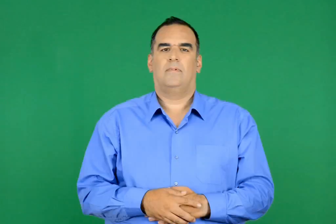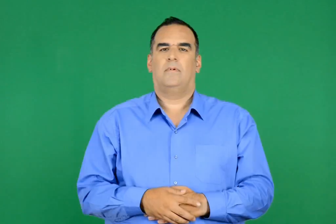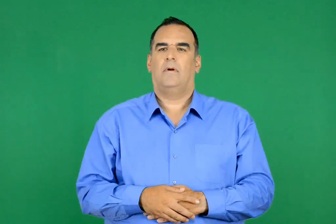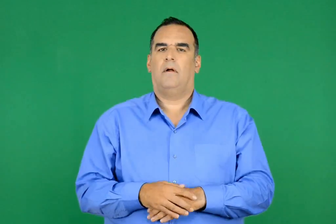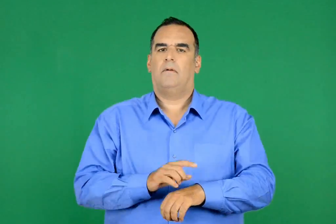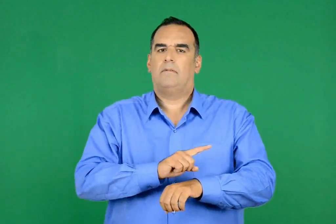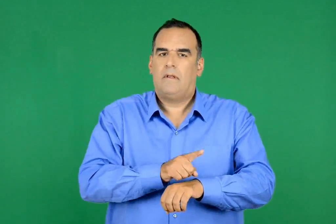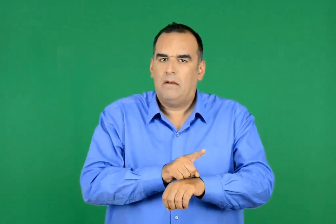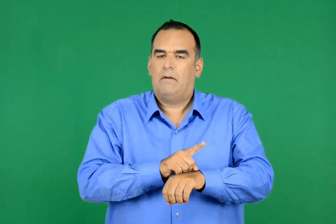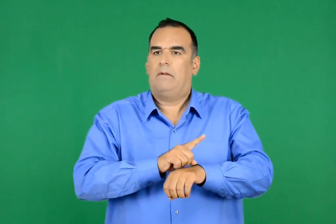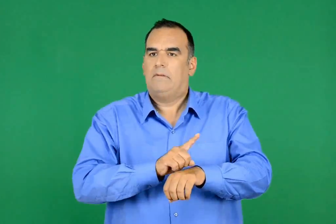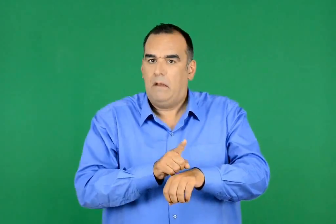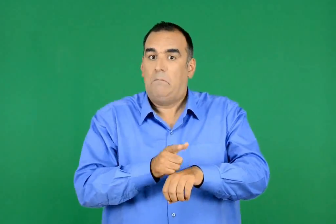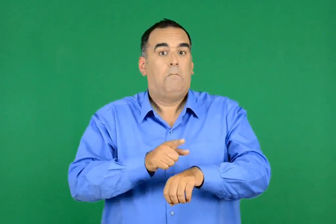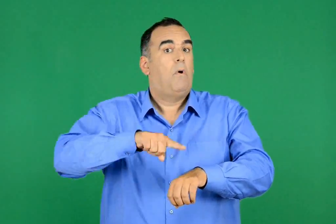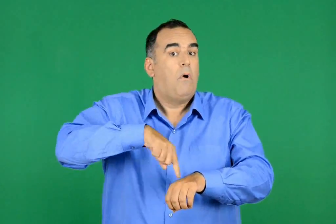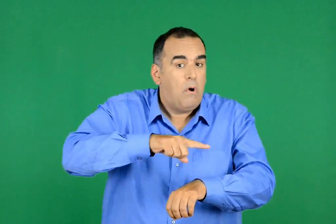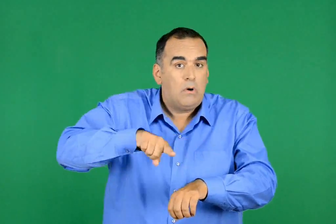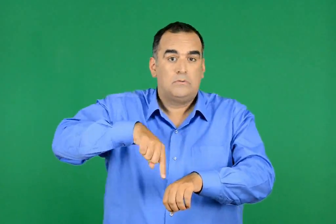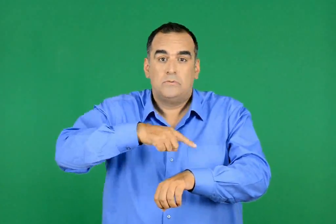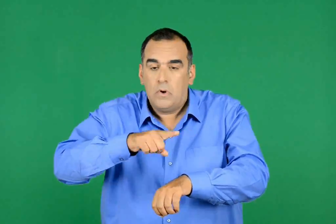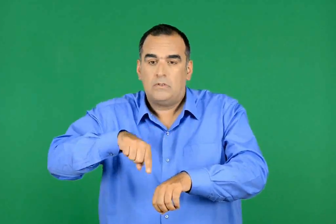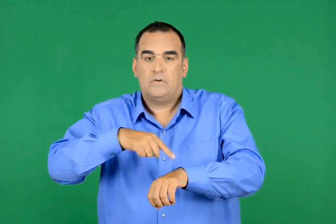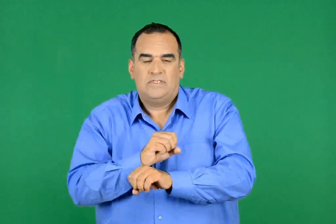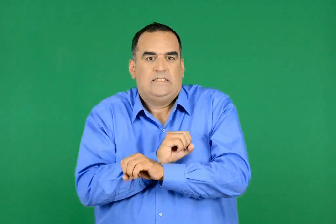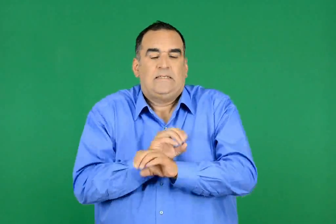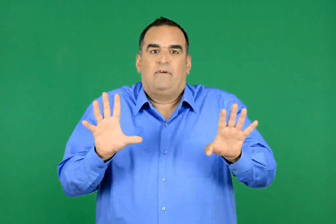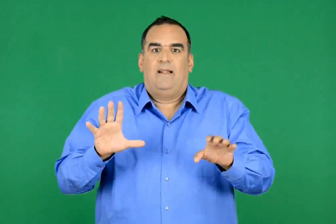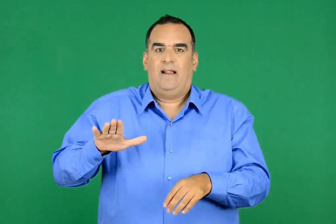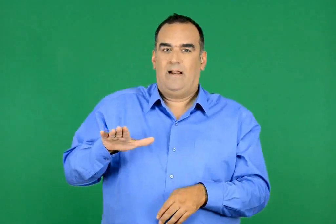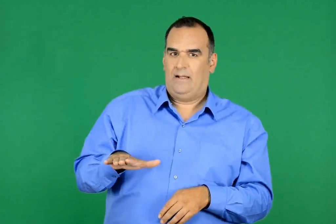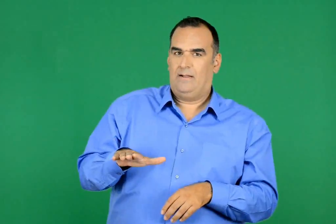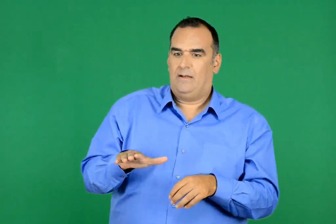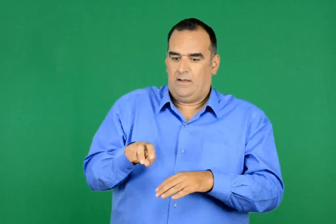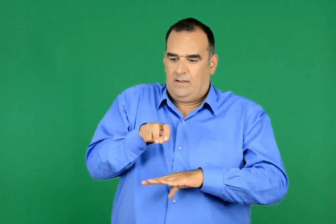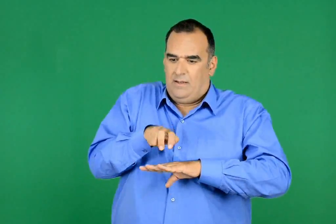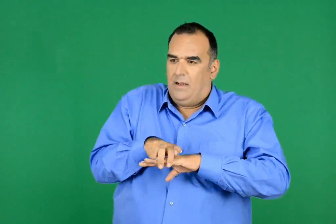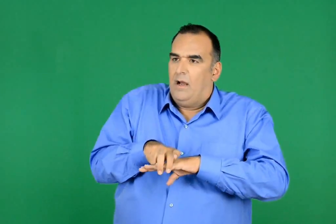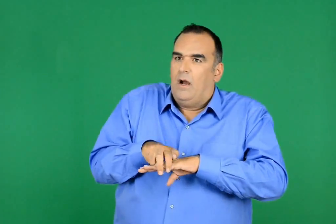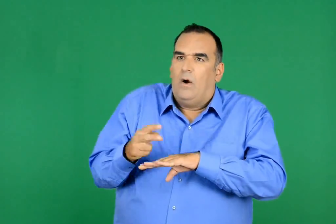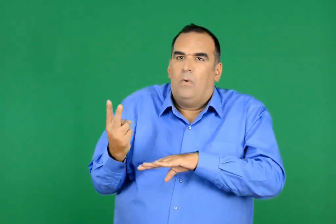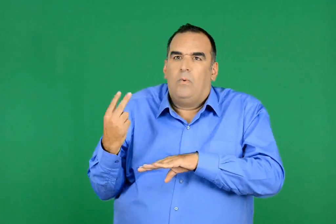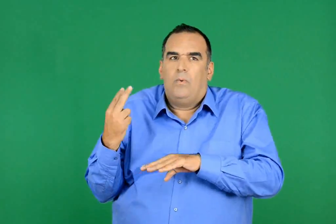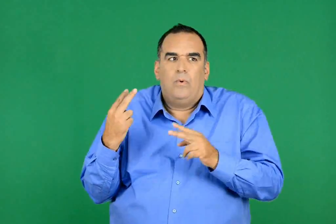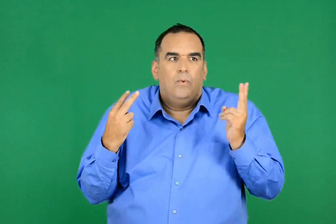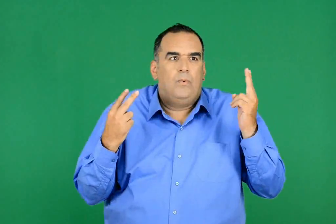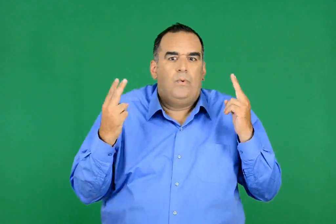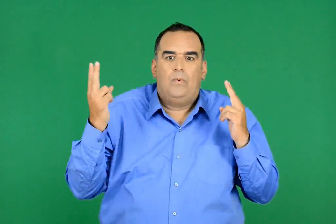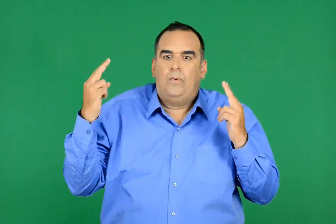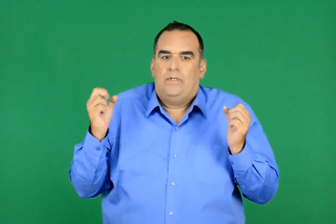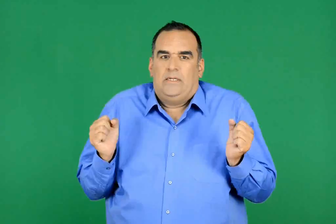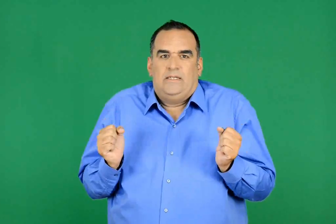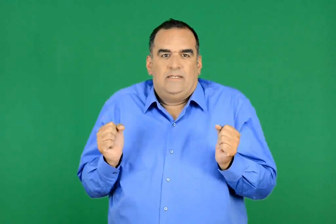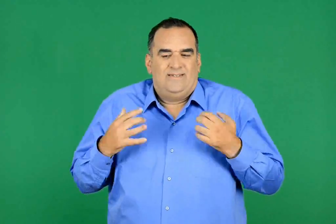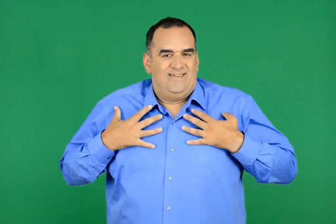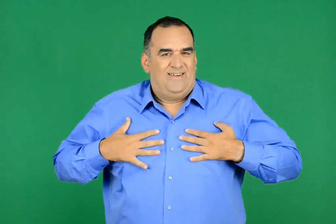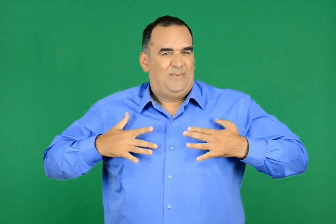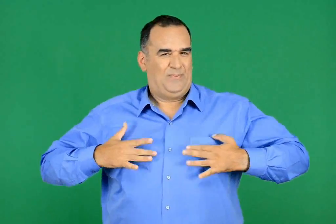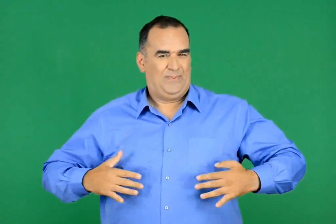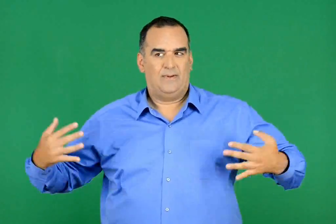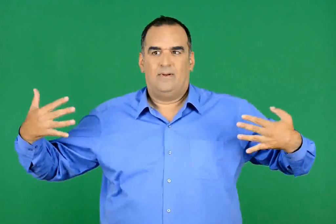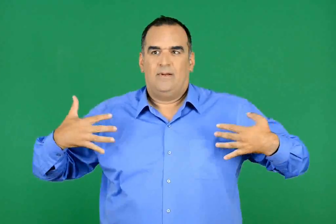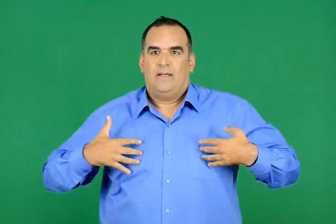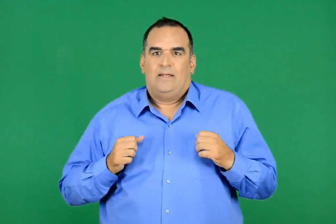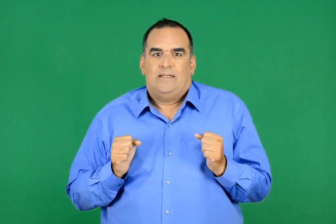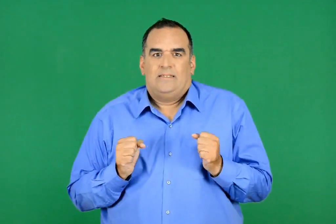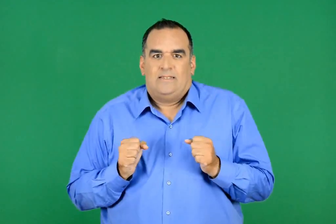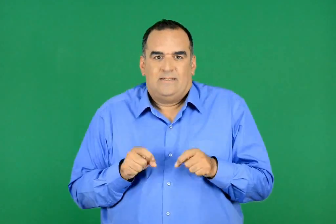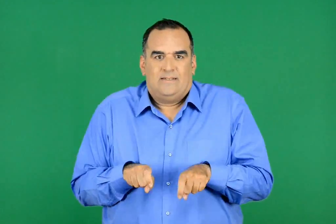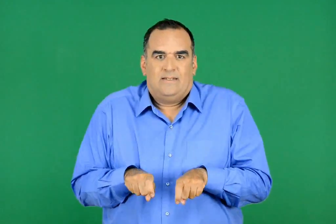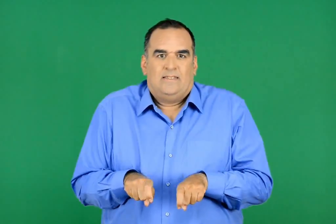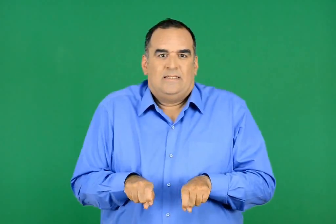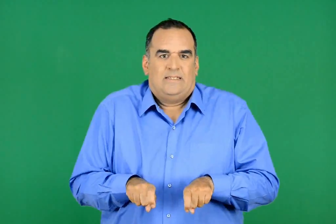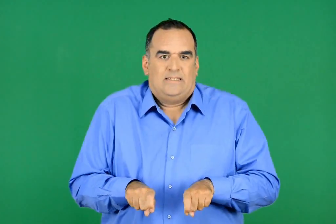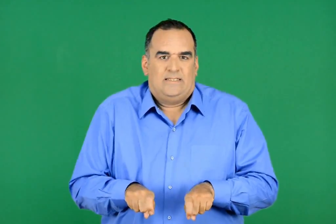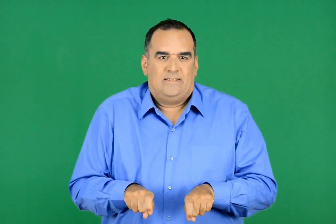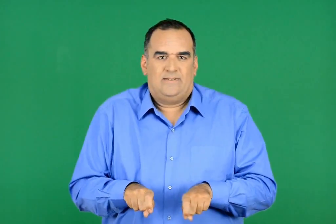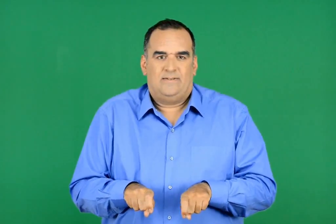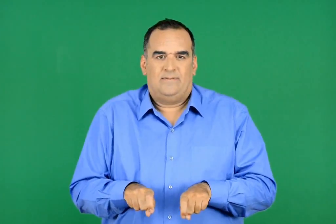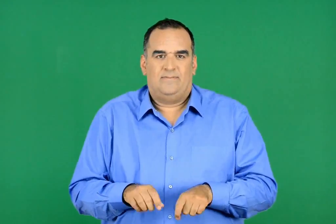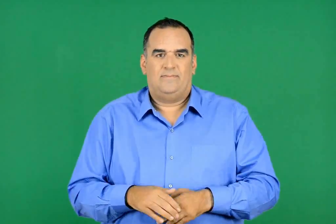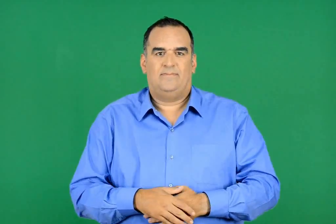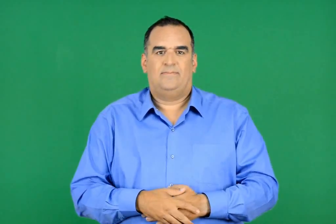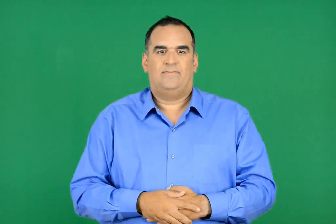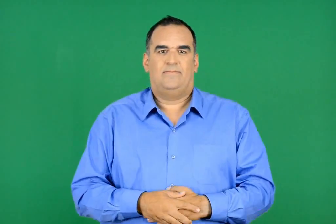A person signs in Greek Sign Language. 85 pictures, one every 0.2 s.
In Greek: πέρασαν πολλά λεπτά , µπορεί και ώρες. ξαφνικά , η λίλη ένιωσε το παγωμένο αεράκι να διαπερνά το νυχτικό της , να έχουν ξυλιάσει τα γυμνά της πόδια
